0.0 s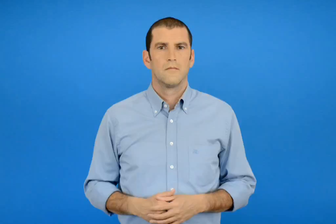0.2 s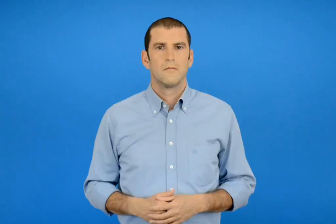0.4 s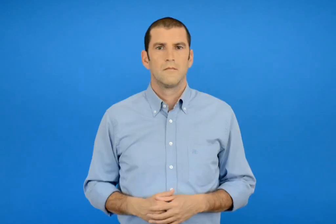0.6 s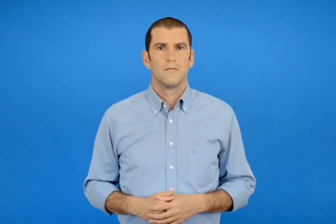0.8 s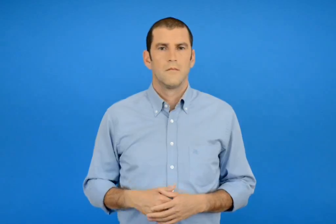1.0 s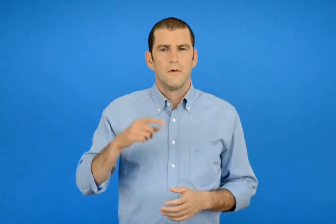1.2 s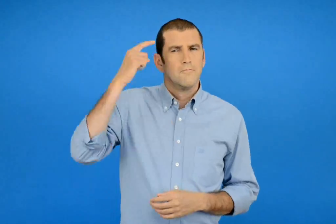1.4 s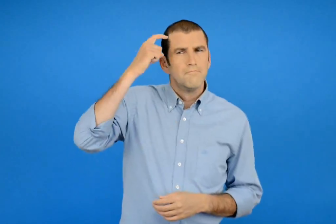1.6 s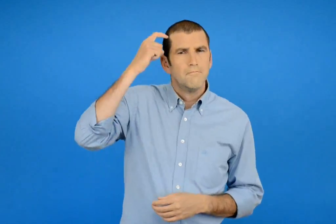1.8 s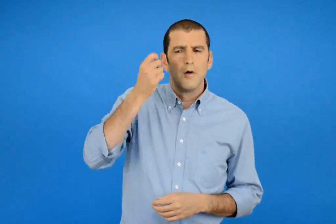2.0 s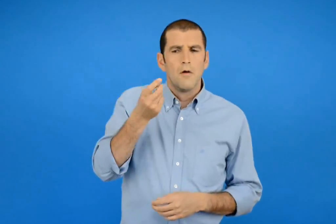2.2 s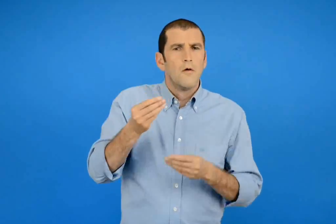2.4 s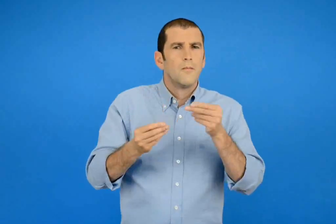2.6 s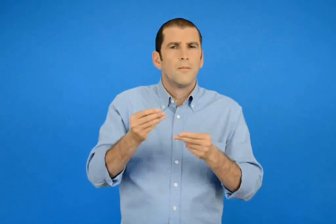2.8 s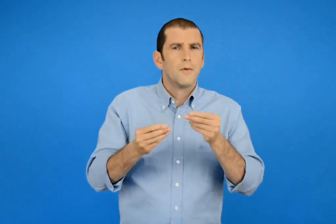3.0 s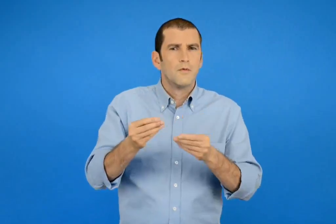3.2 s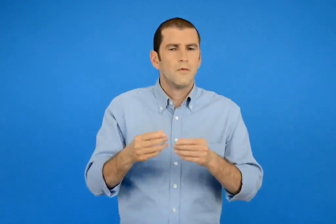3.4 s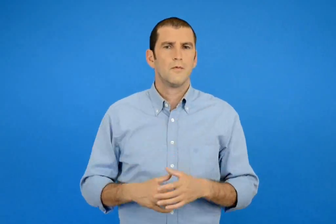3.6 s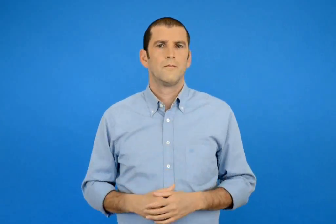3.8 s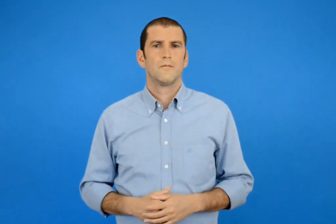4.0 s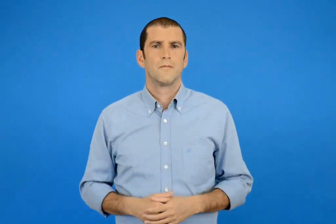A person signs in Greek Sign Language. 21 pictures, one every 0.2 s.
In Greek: υπολογίζω με το νου
